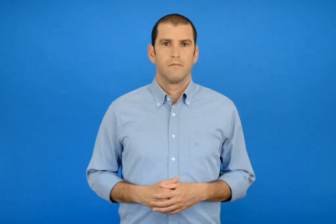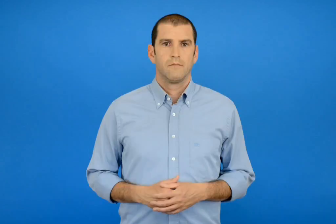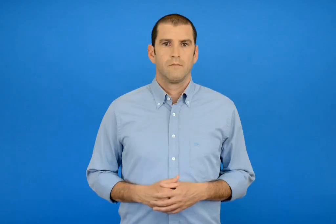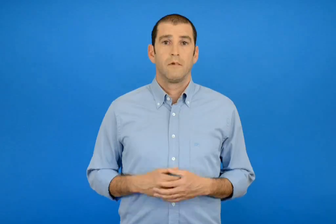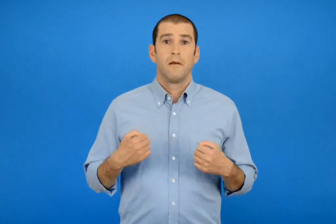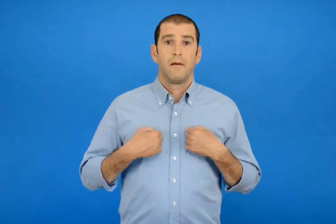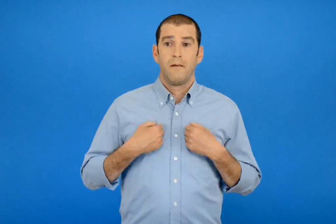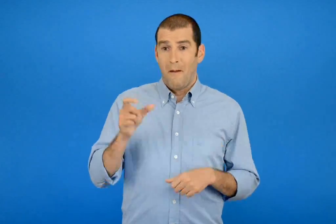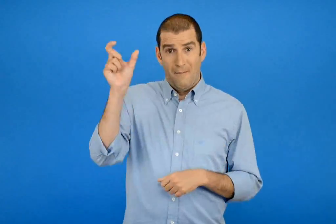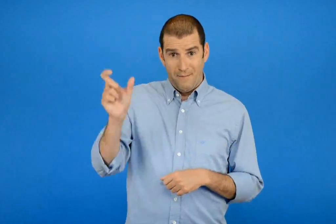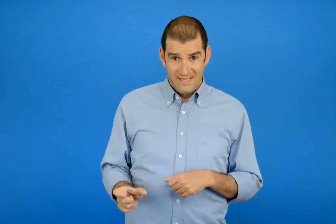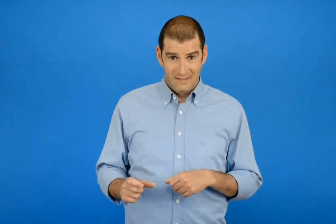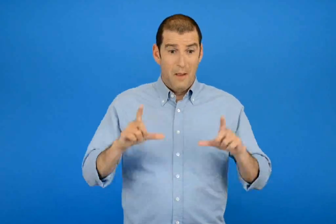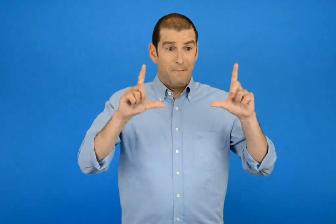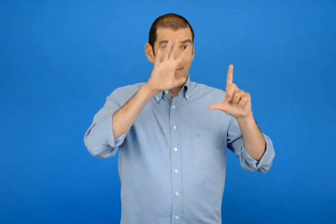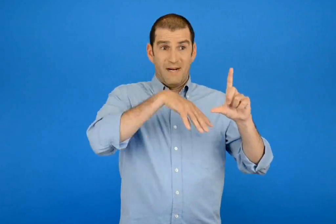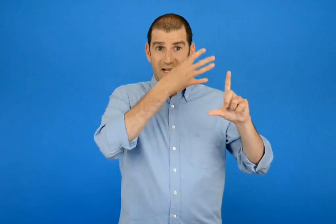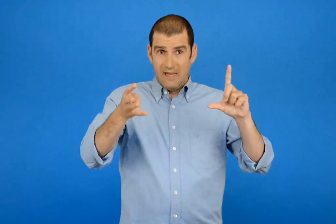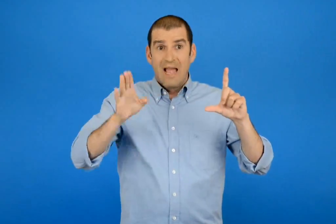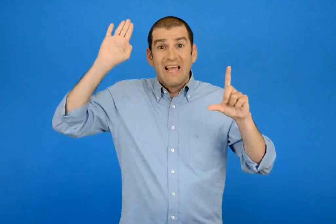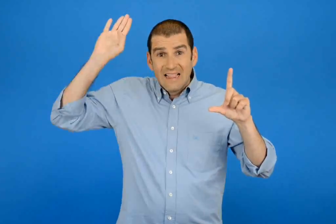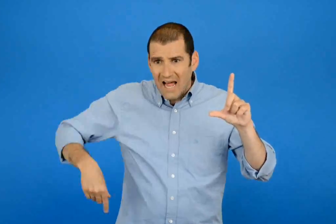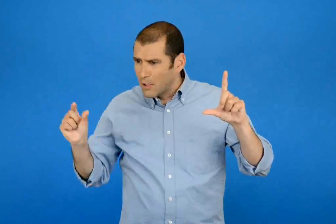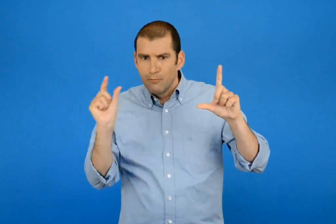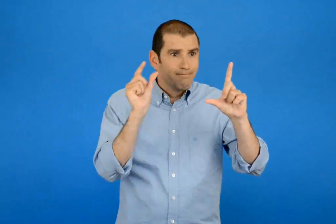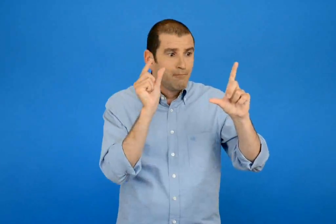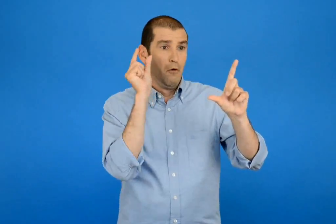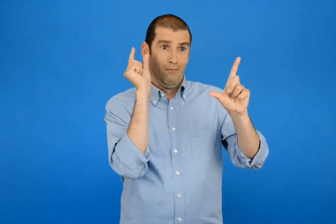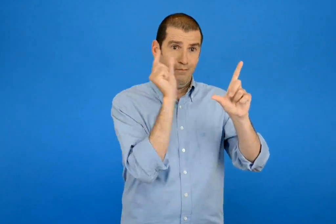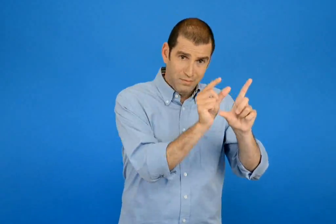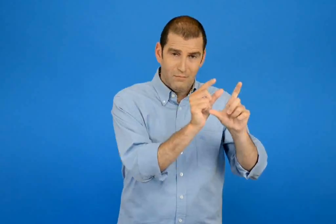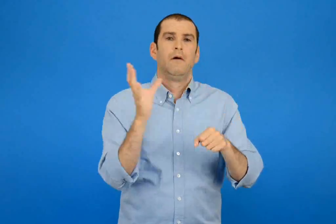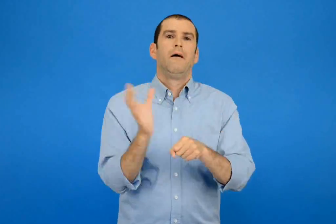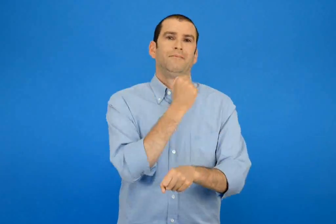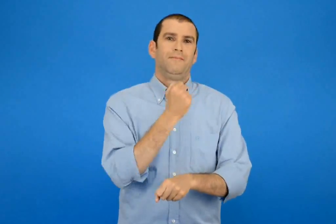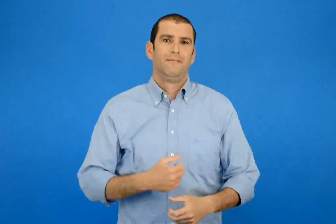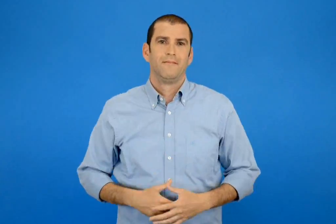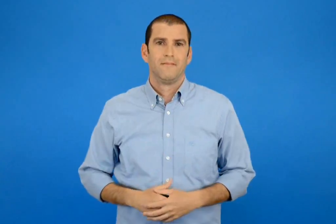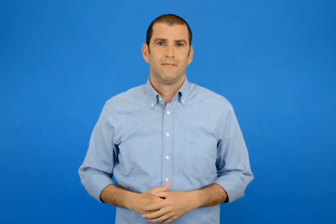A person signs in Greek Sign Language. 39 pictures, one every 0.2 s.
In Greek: κερδίζει ο παίκτης που θα μπορέσει να τοποθετήσει τελευταίος ένα κομμάτι στον πίνακα
